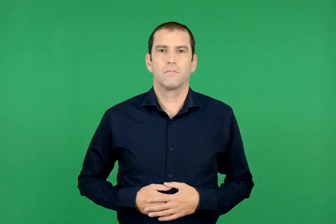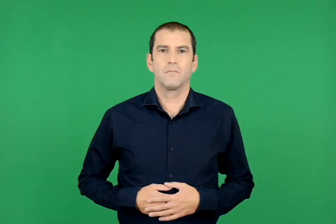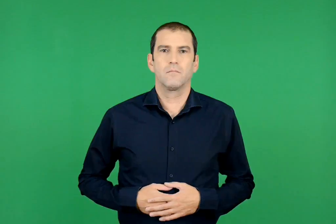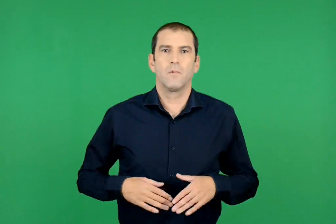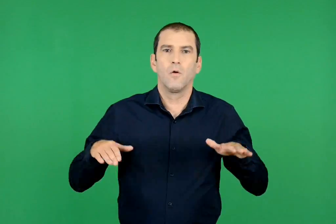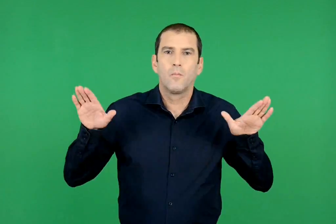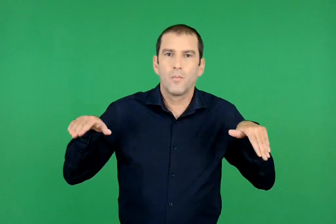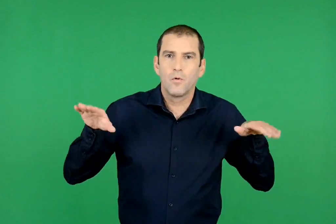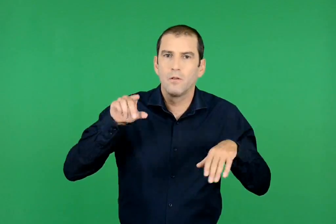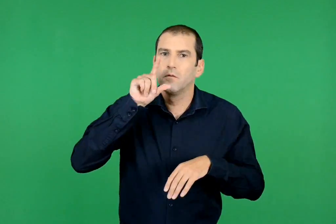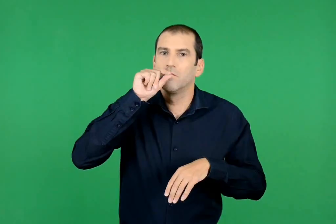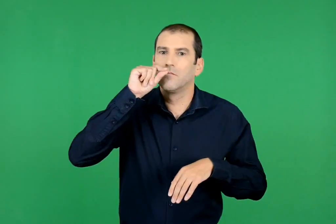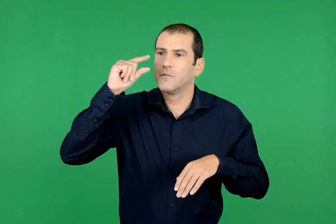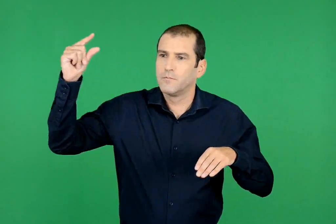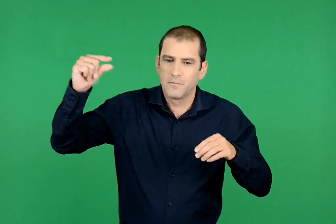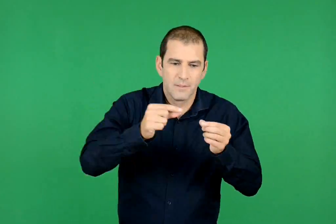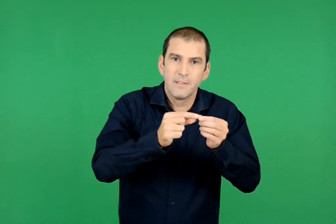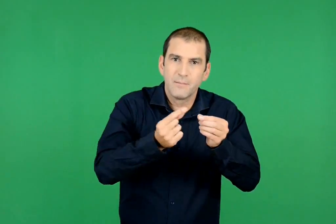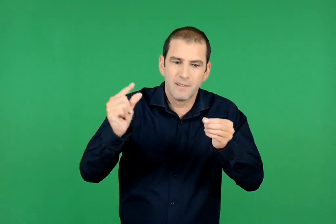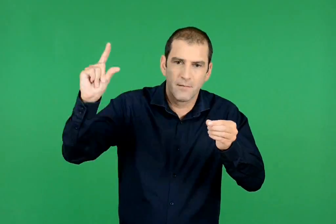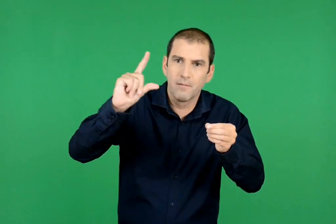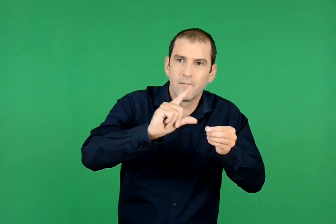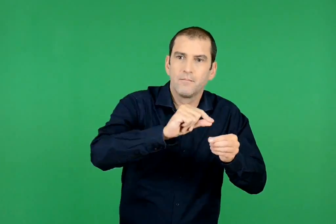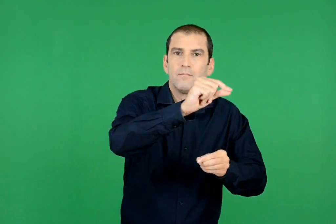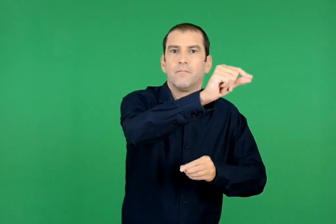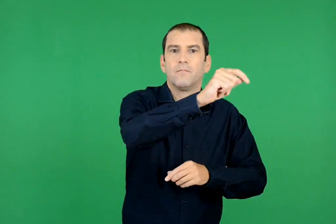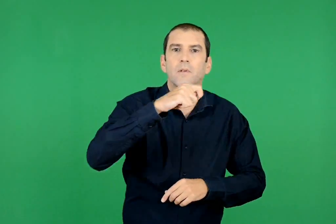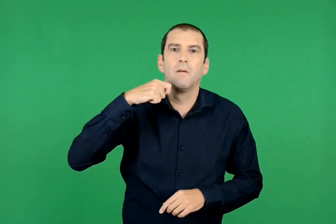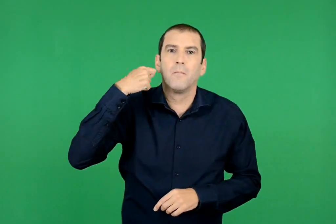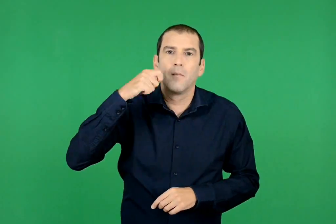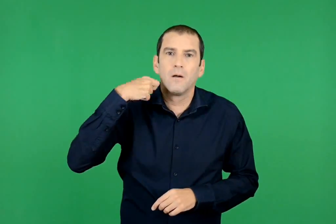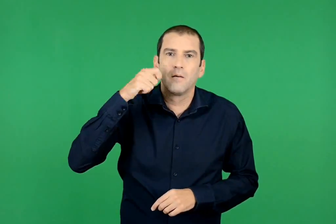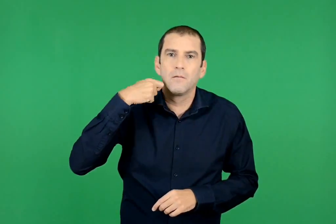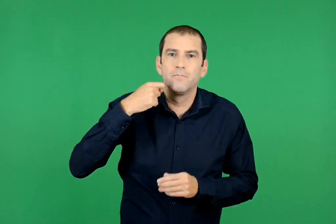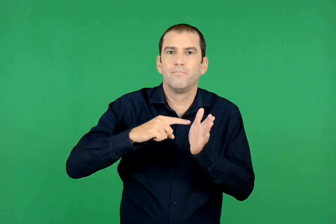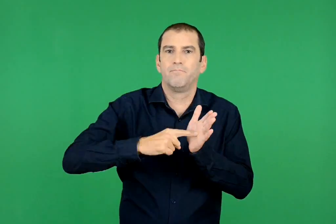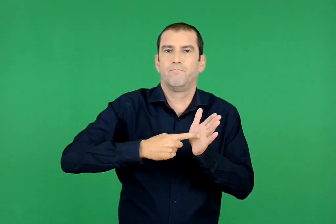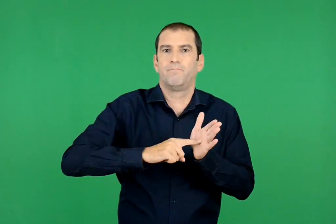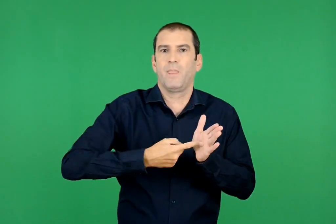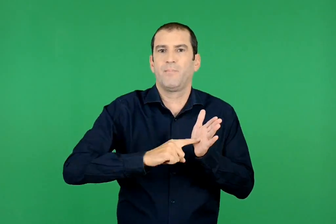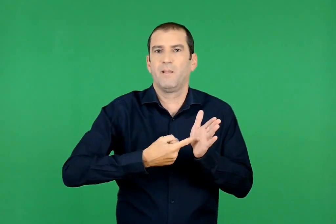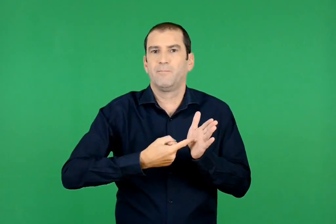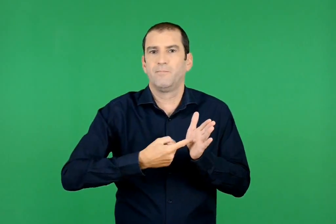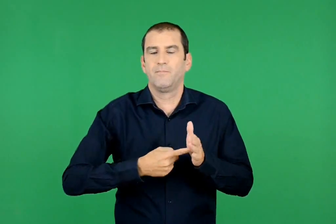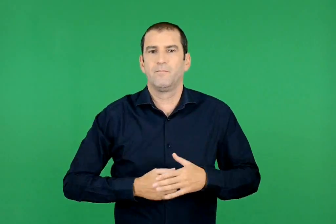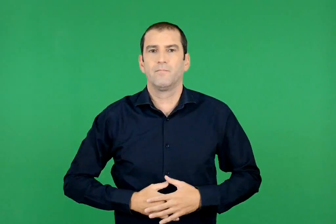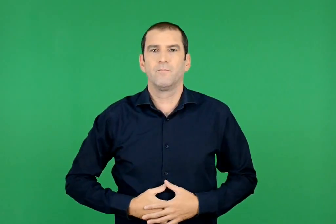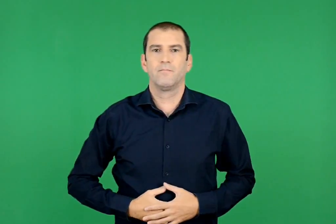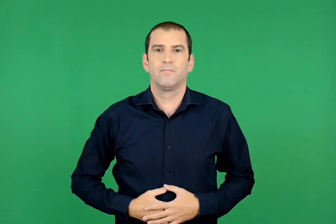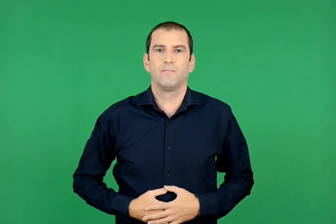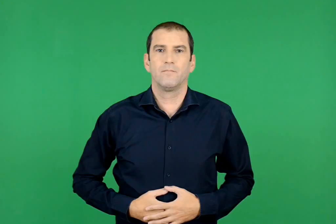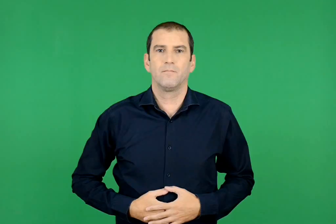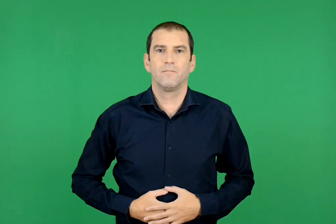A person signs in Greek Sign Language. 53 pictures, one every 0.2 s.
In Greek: λαλεί πουλί , παίρνει σπυρί , κι η μάνα το ζηλεύει
